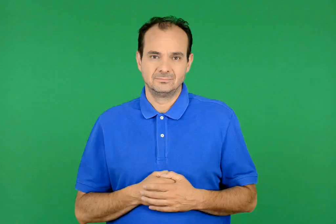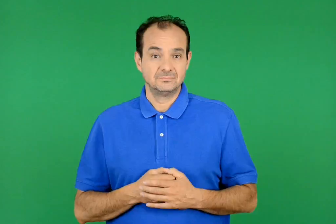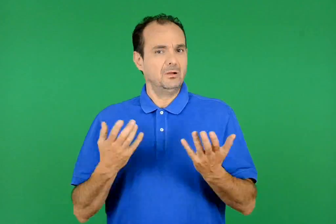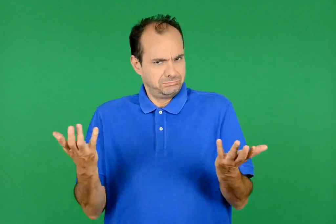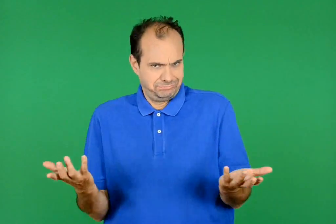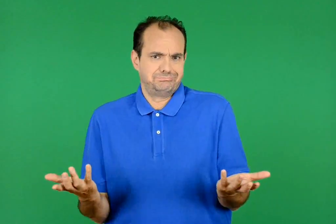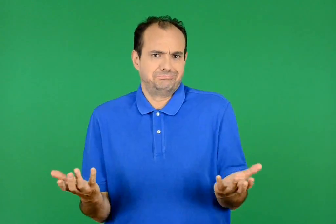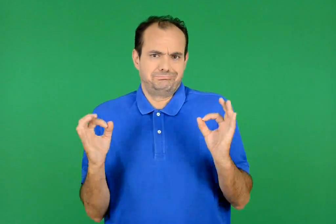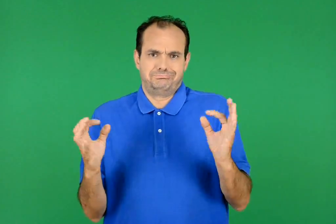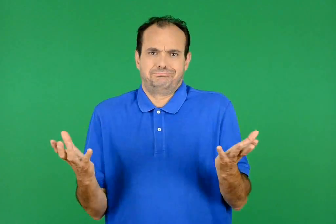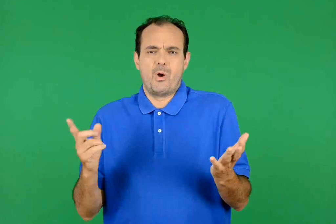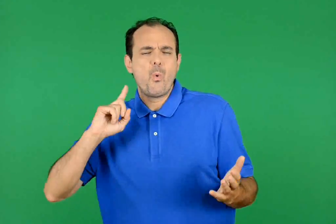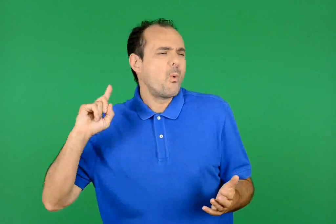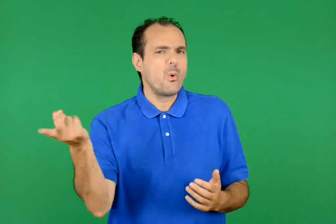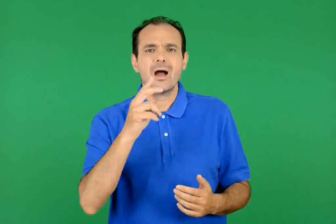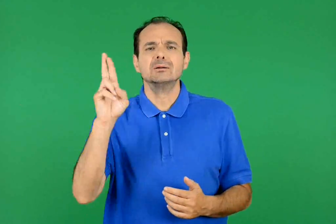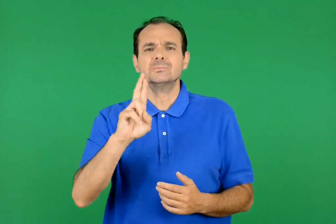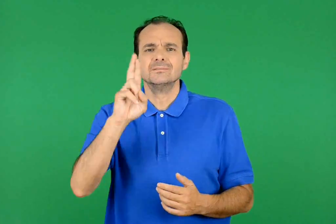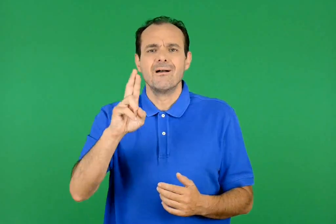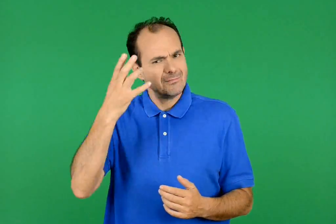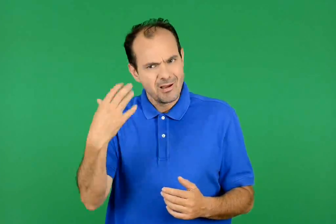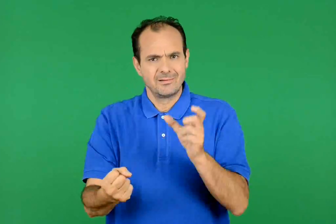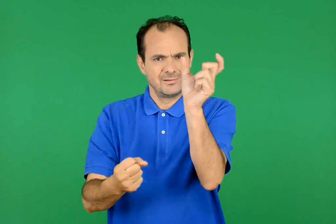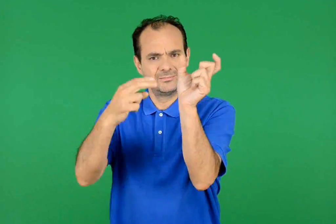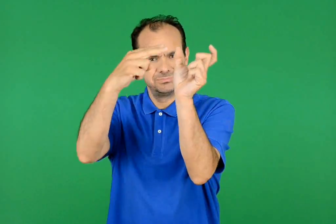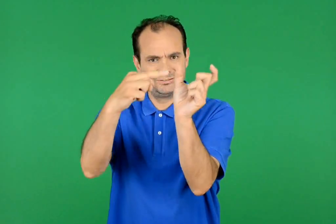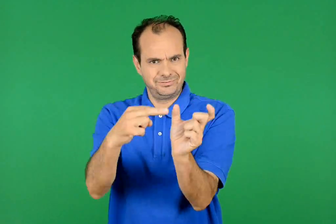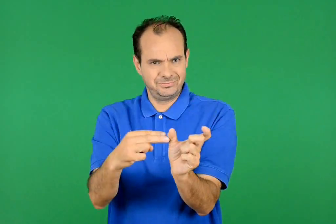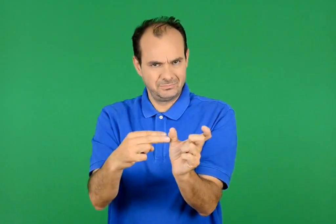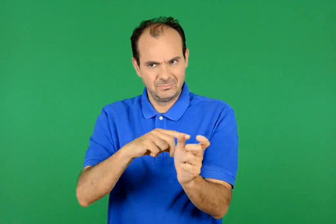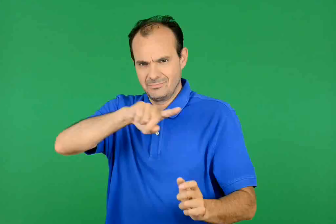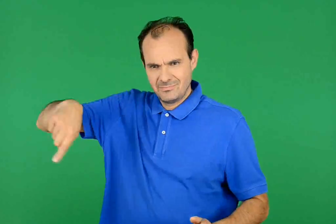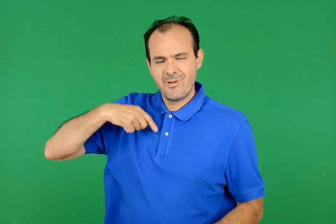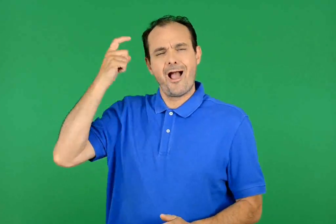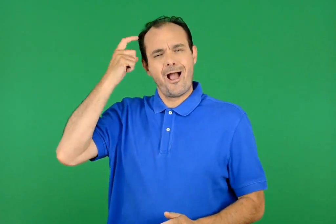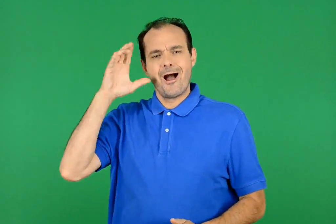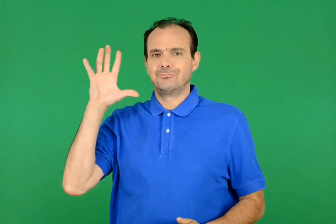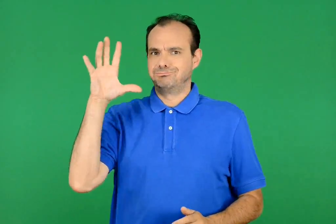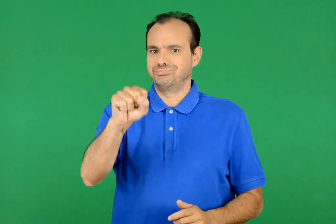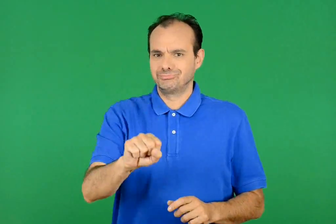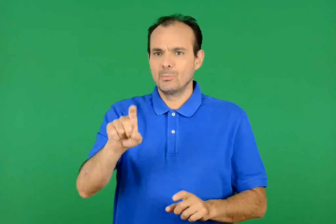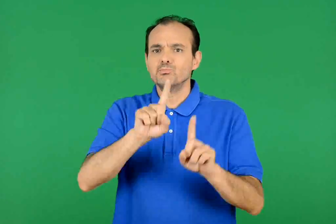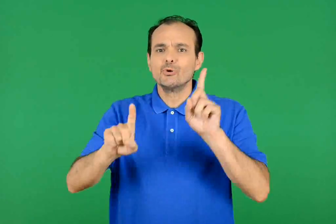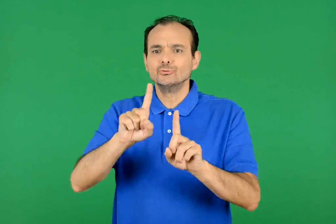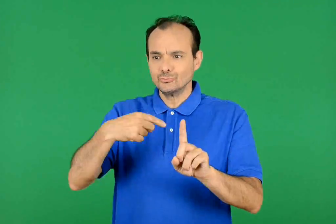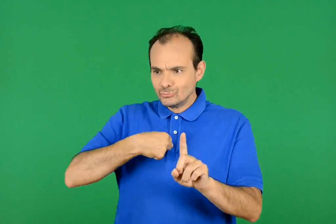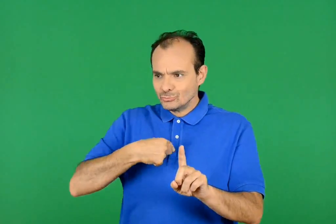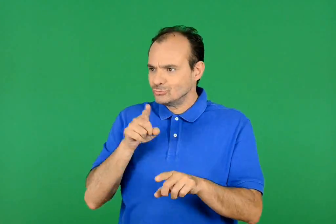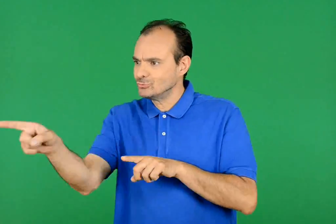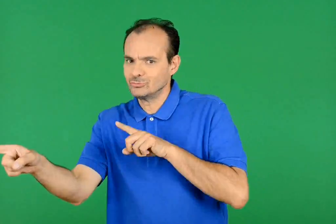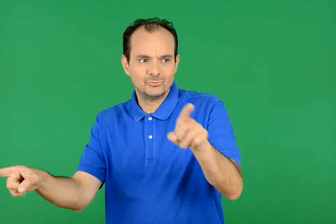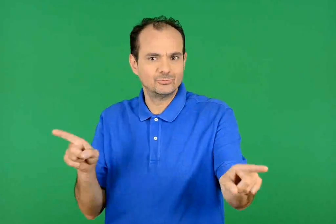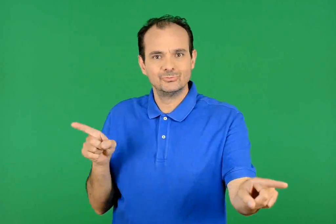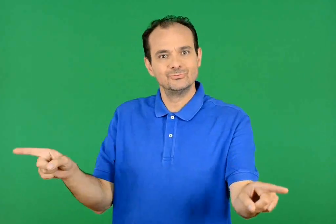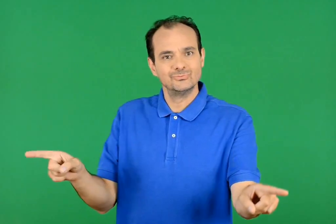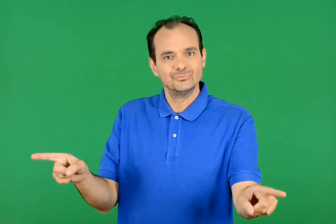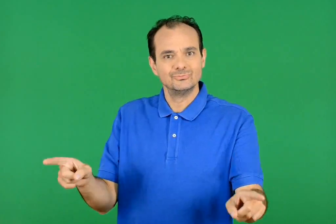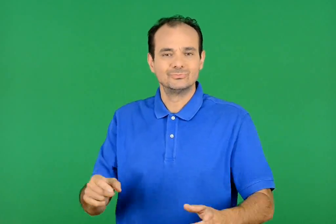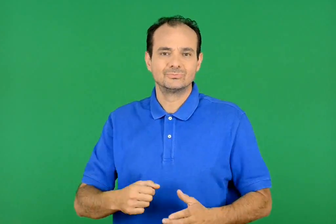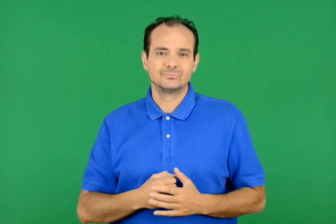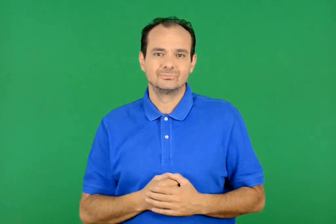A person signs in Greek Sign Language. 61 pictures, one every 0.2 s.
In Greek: βέβαια όλα τα ρήματα κλίνονται . έτσι μπορούμε να καταλάβουμε σε ποιο πρόσωπο αναφέρονται
